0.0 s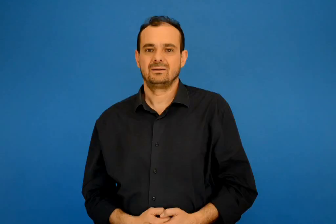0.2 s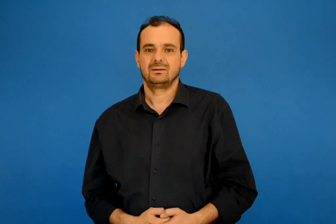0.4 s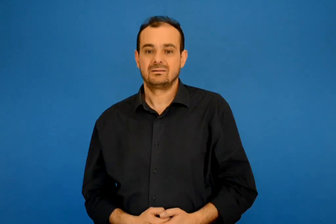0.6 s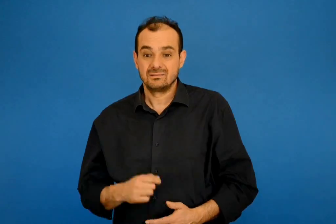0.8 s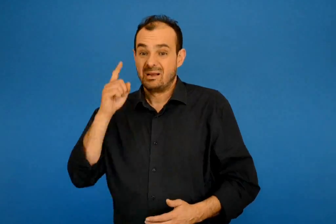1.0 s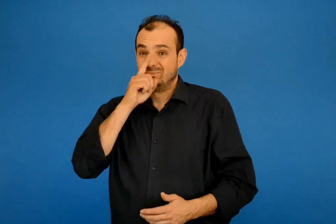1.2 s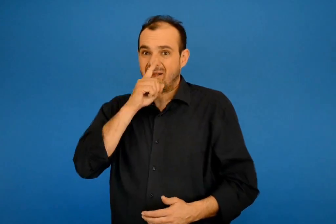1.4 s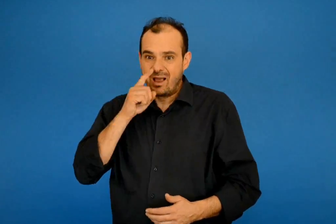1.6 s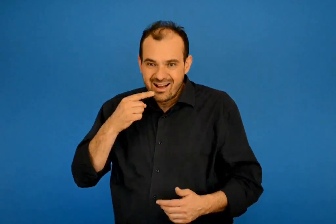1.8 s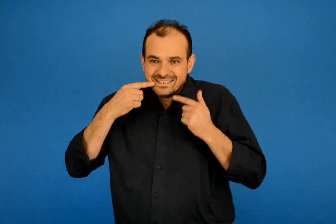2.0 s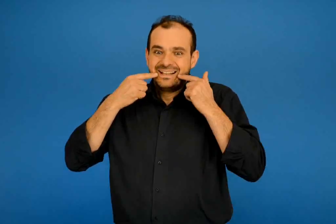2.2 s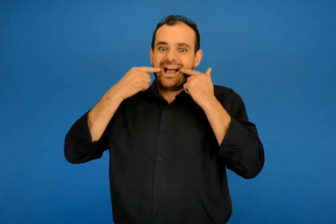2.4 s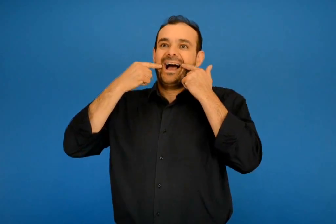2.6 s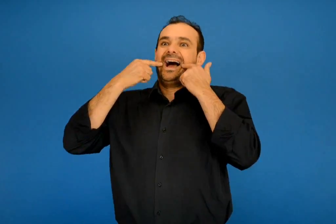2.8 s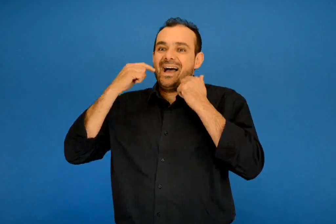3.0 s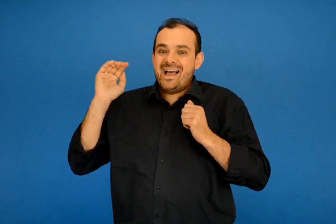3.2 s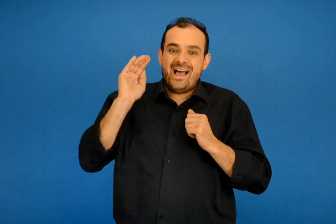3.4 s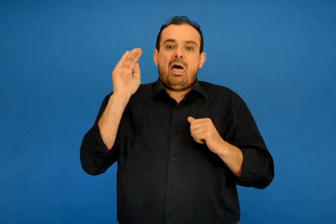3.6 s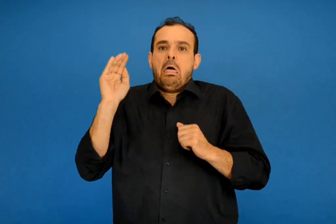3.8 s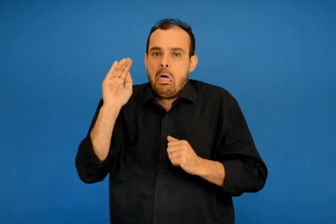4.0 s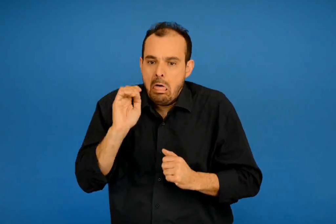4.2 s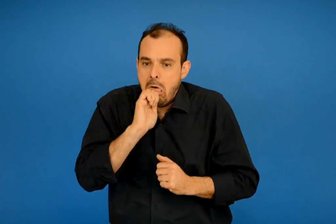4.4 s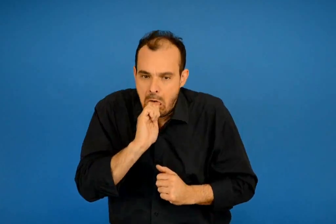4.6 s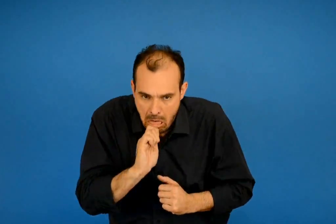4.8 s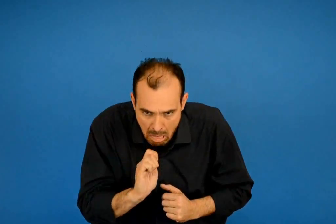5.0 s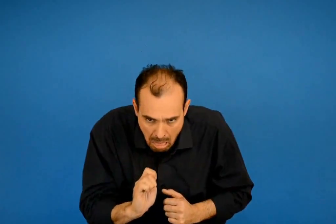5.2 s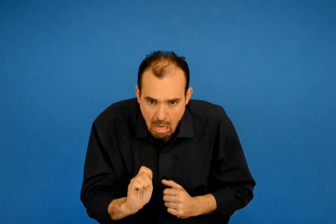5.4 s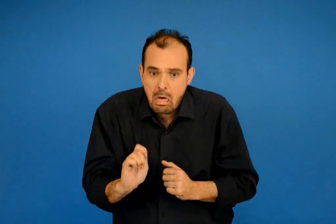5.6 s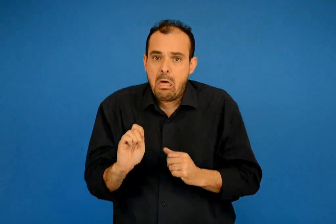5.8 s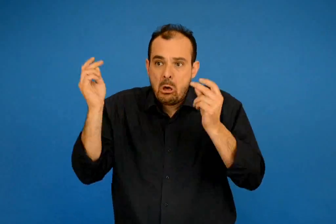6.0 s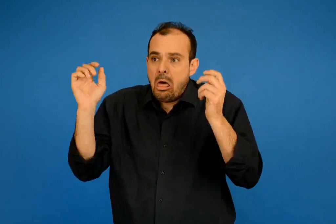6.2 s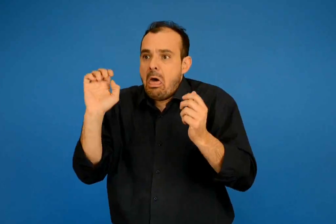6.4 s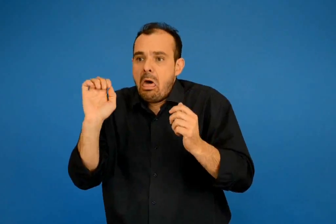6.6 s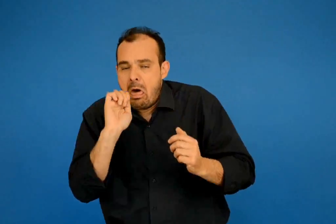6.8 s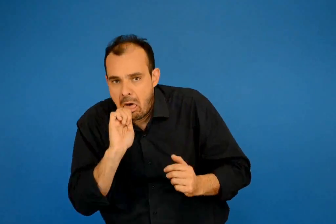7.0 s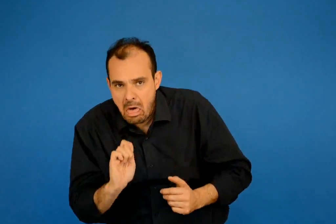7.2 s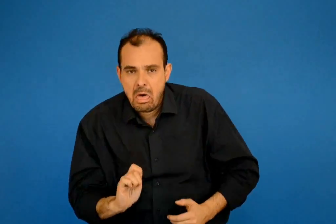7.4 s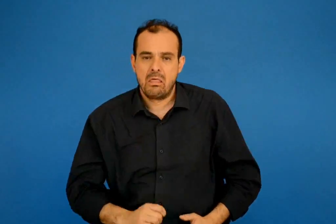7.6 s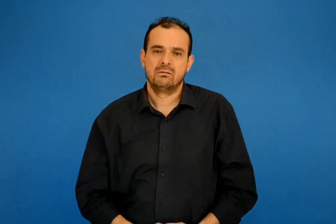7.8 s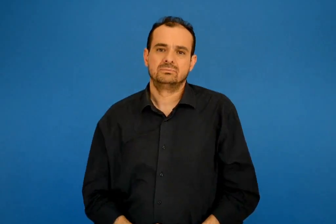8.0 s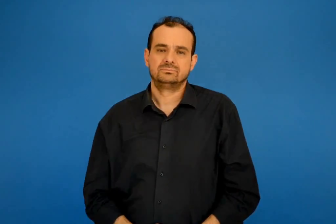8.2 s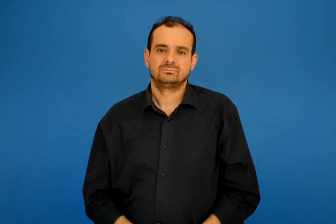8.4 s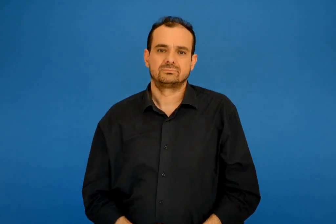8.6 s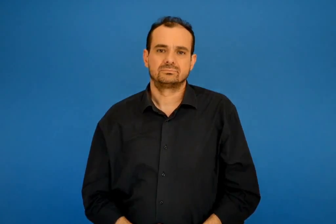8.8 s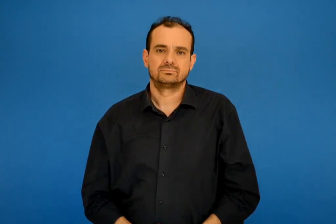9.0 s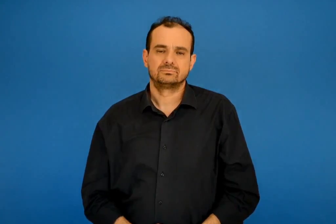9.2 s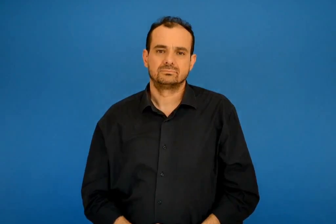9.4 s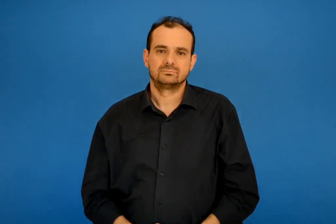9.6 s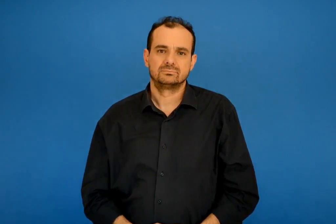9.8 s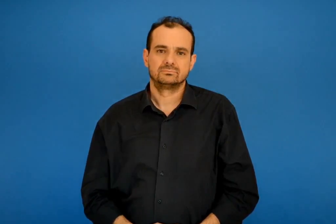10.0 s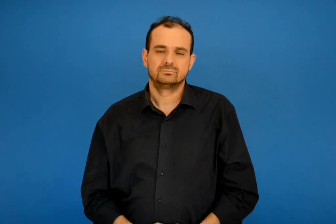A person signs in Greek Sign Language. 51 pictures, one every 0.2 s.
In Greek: το ψέμα χαμογέλασε κι έκανε να φύγει μα ήταν λαχανιασμένο και είχε χάσει τη σβελτάδα του από τον πολύ χορό
